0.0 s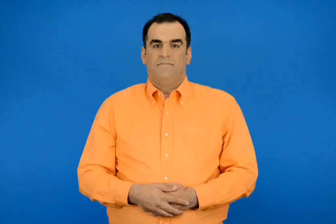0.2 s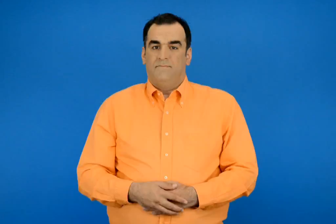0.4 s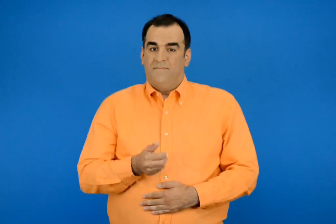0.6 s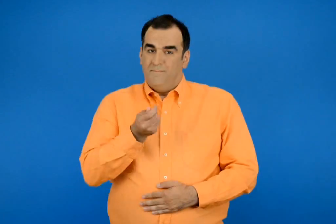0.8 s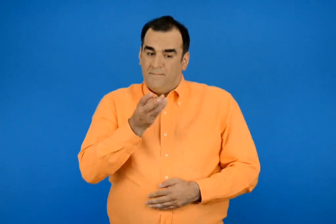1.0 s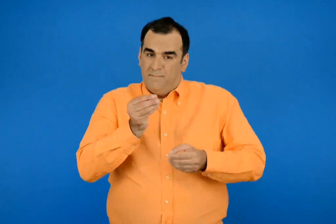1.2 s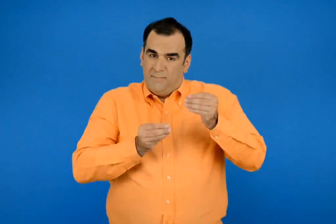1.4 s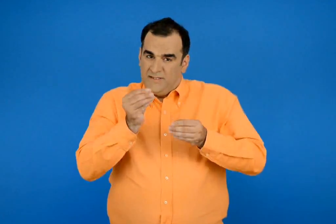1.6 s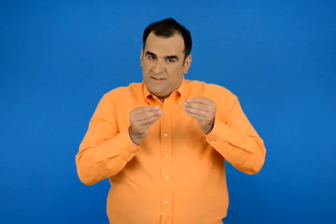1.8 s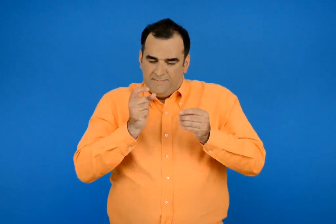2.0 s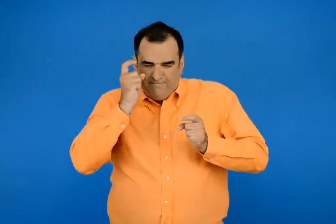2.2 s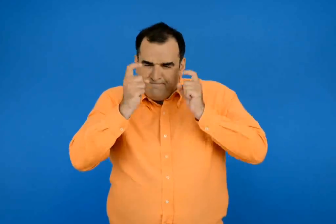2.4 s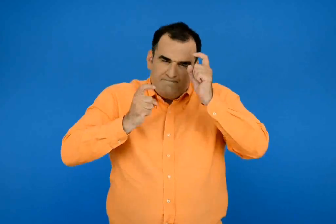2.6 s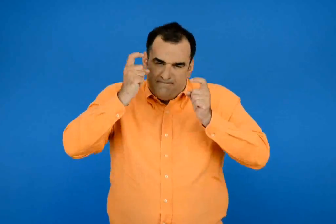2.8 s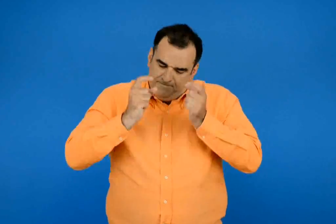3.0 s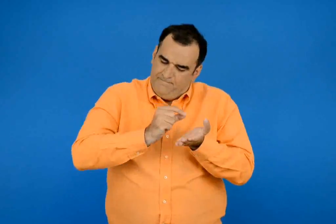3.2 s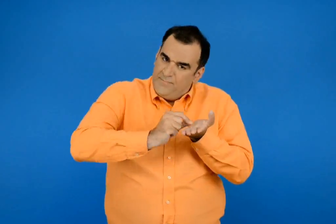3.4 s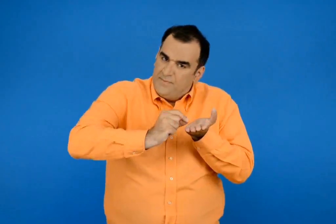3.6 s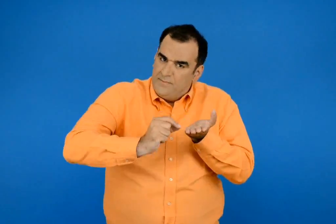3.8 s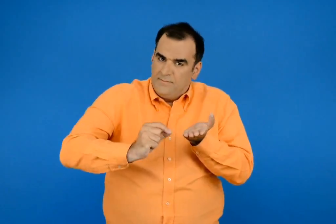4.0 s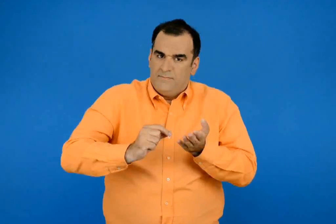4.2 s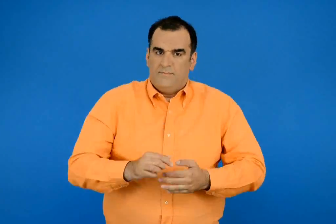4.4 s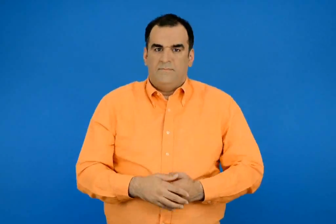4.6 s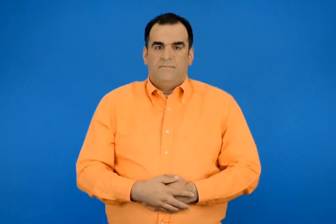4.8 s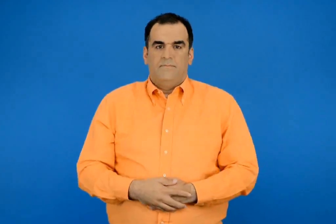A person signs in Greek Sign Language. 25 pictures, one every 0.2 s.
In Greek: υπολογίζω και γράφω τις πράξεις
